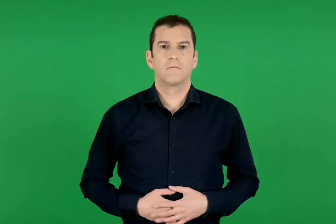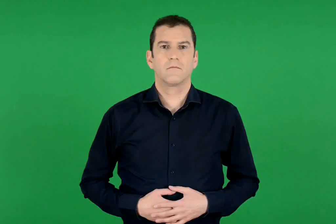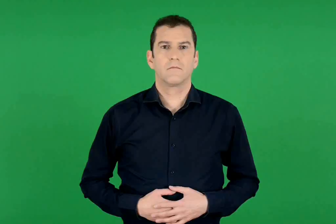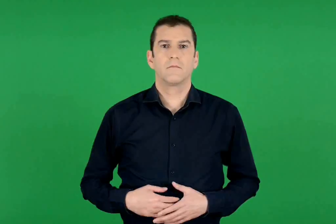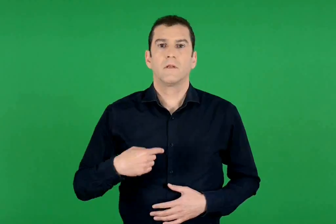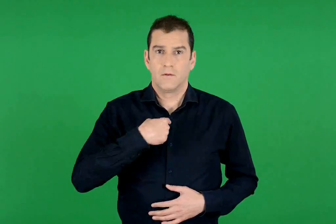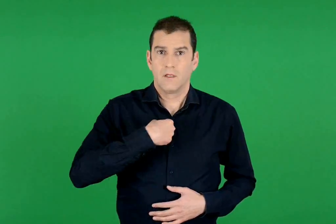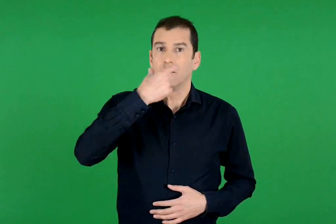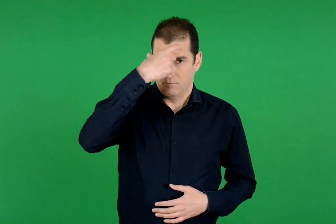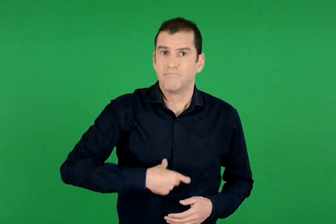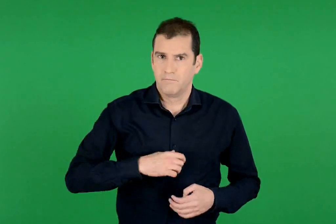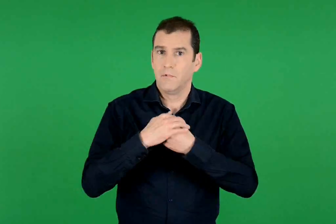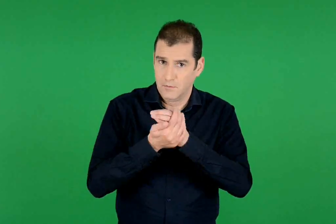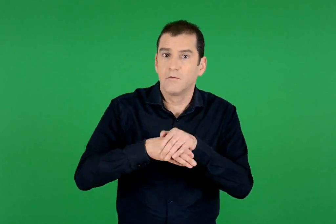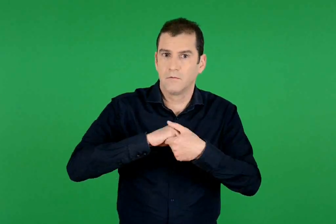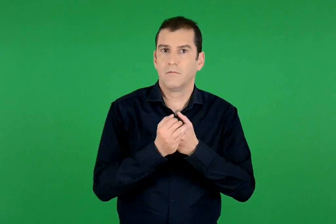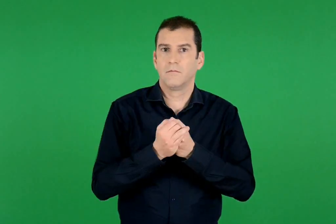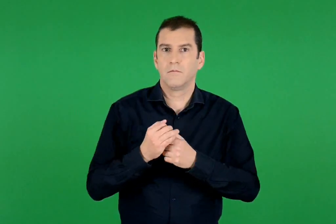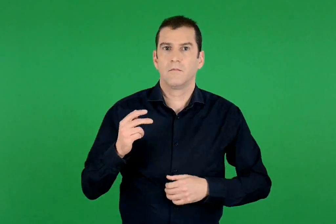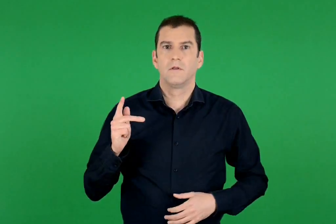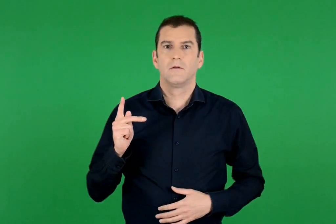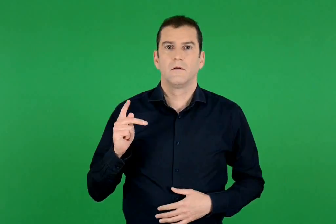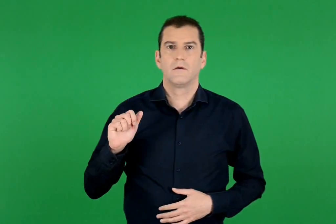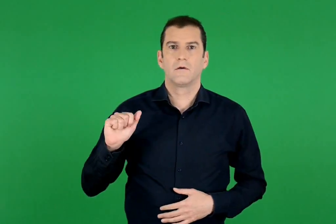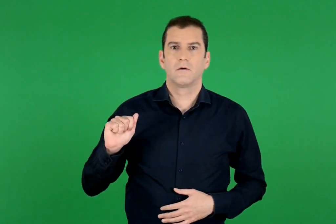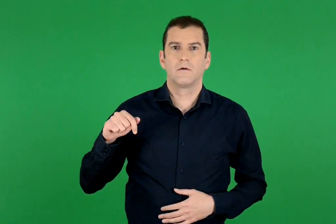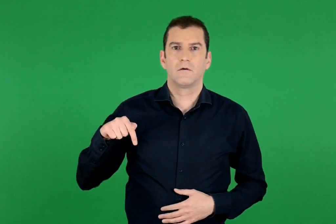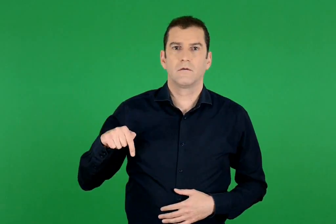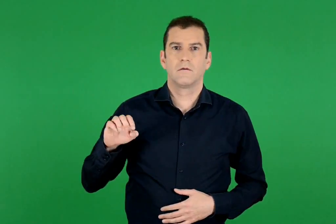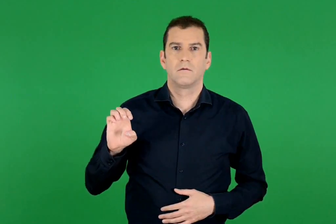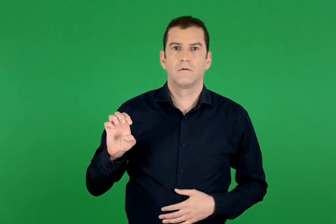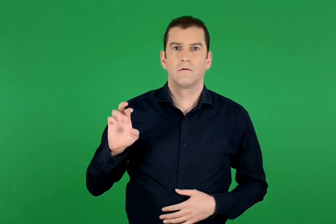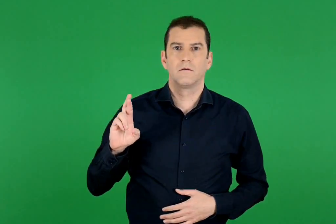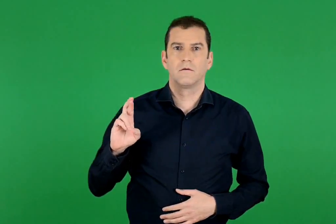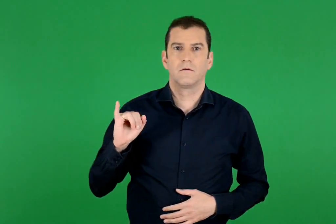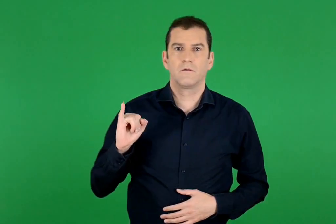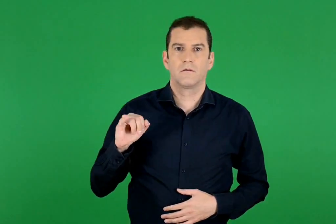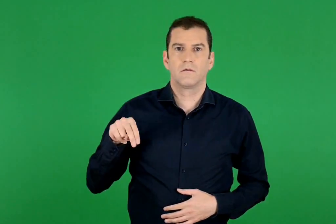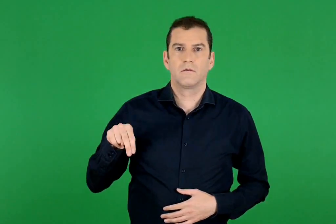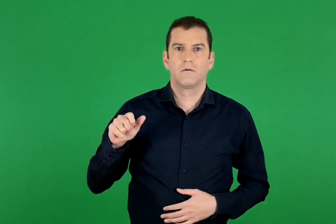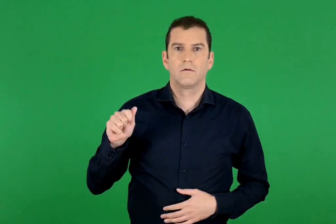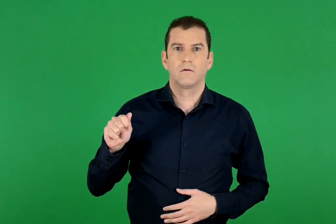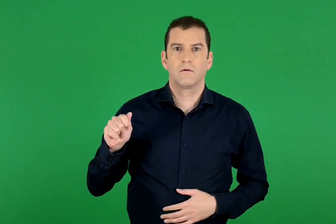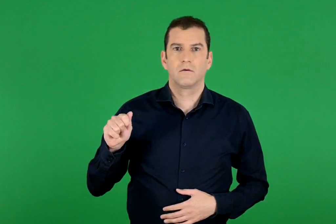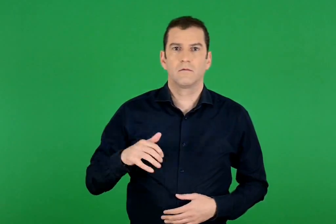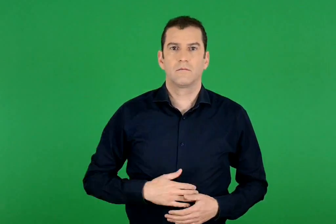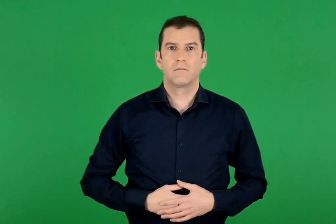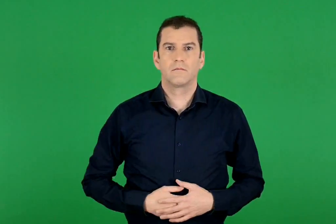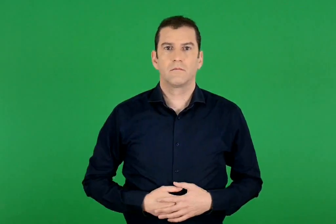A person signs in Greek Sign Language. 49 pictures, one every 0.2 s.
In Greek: εμένα με νοιάζει κατερίνα
